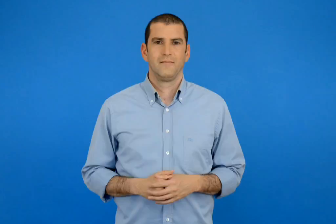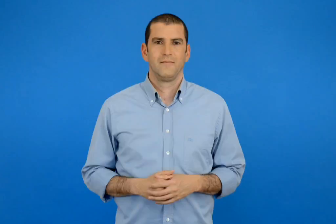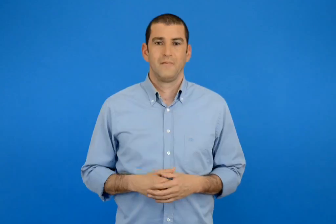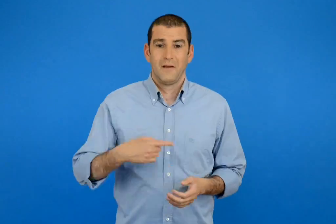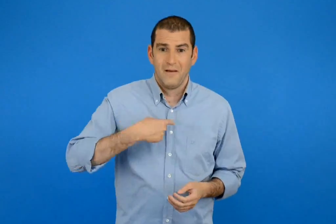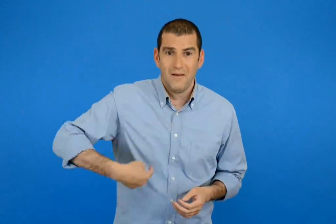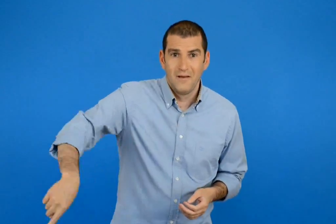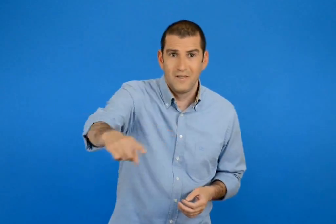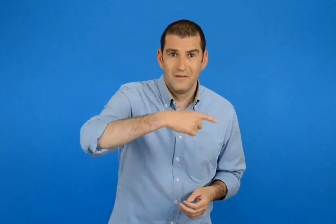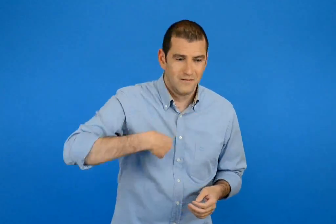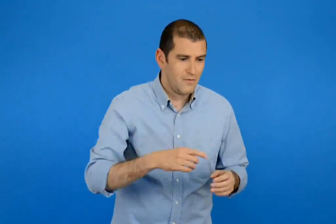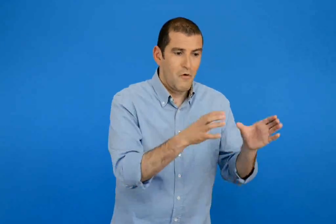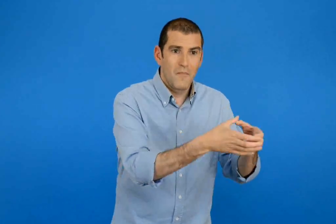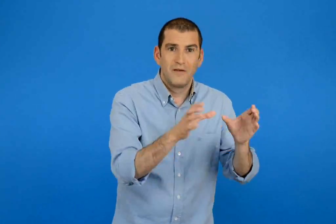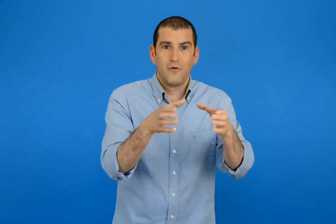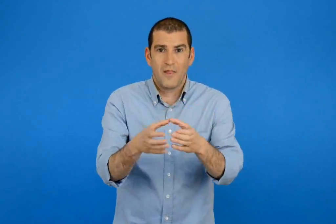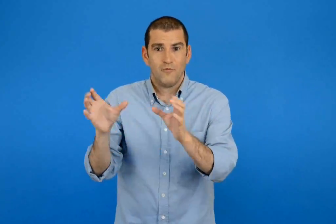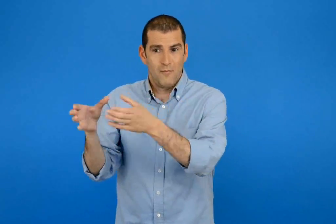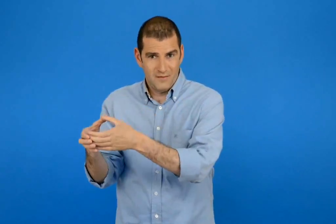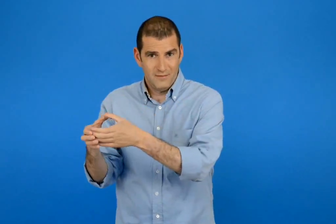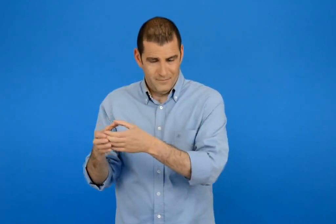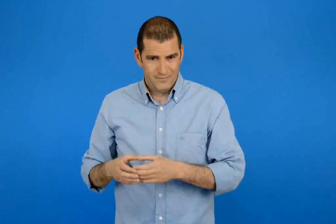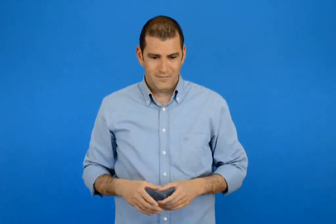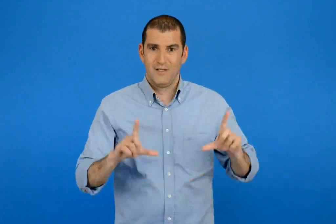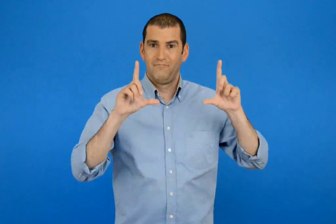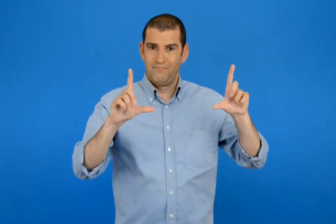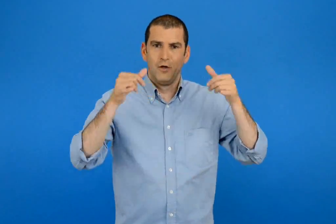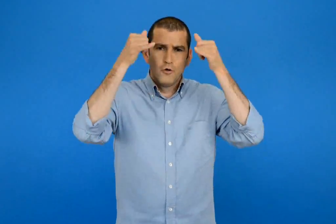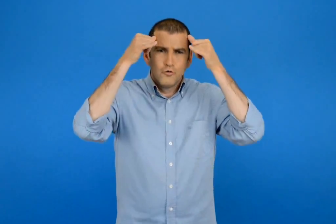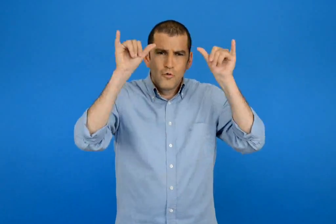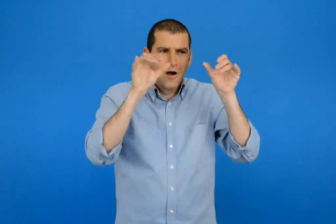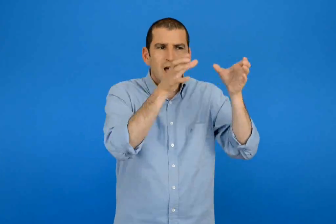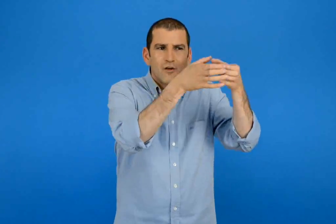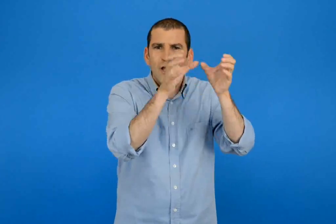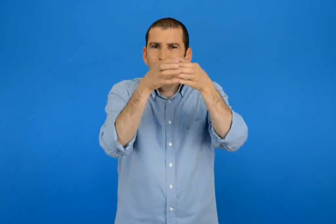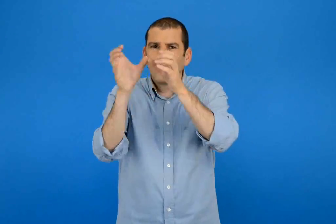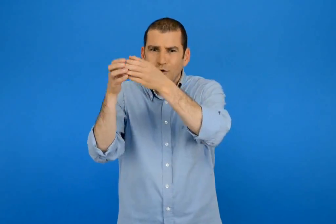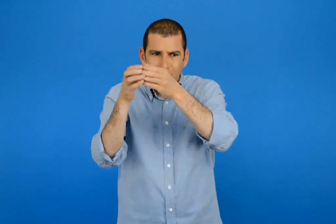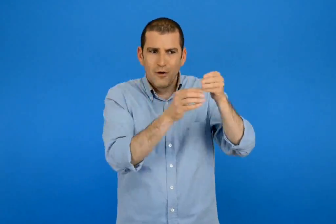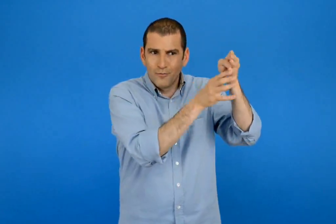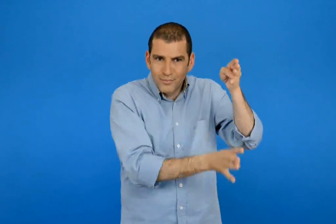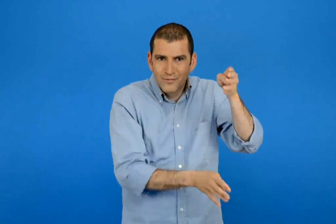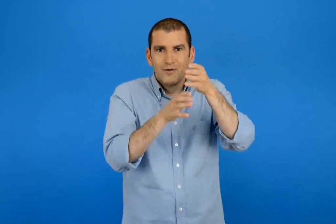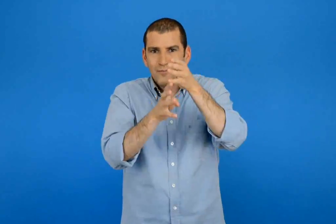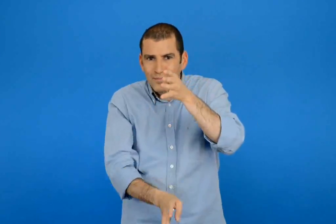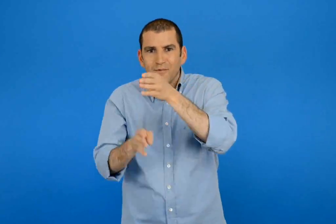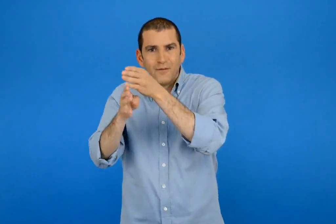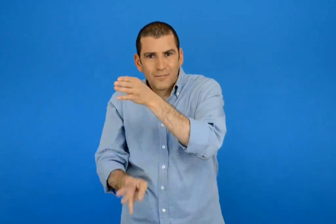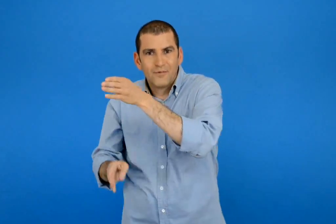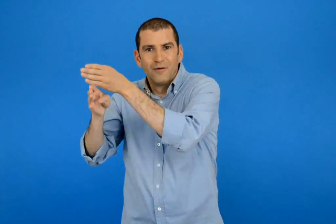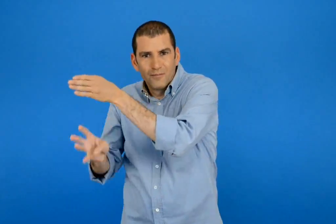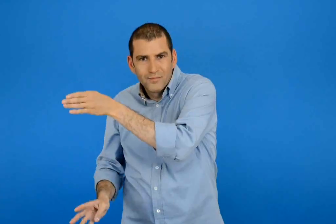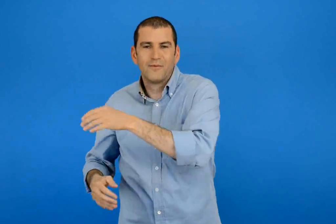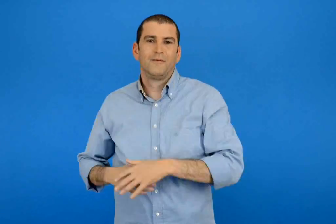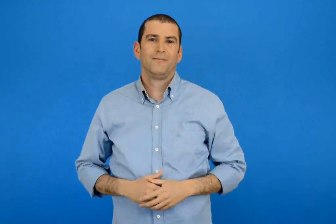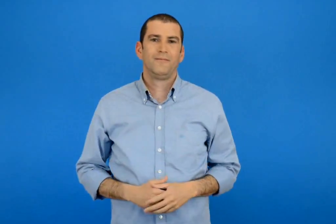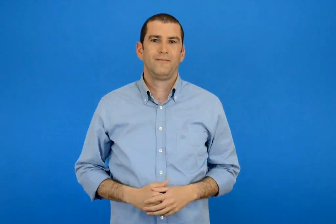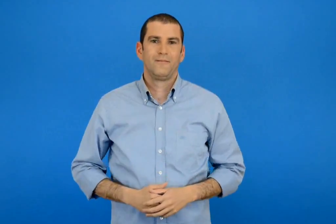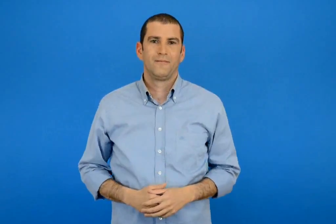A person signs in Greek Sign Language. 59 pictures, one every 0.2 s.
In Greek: φτιάχνουμε ομάδες και σχηματίζουμε οικογένειες ζωών
